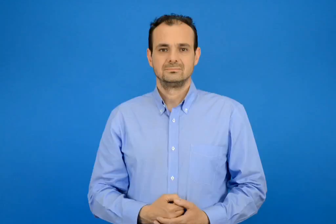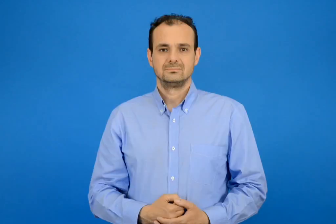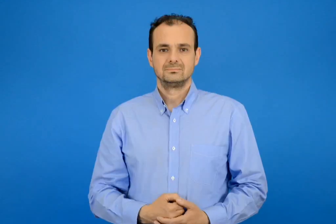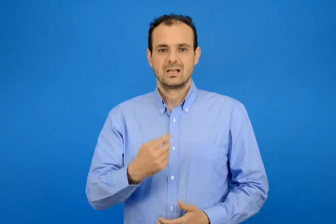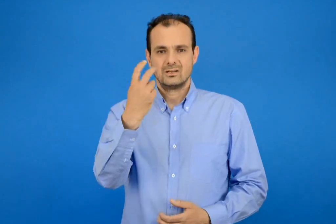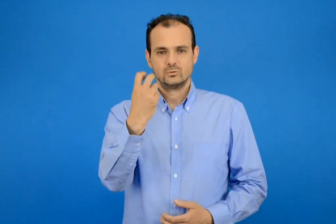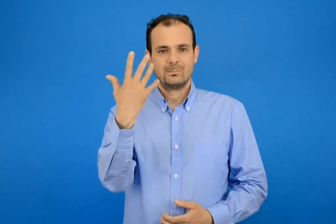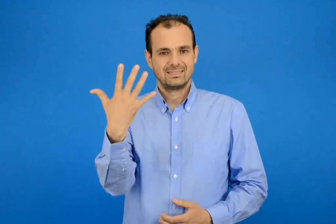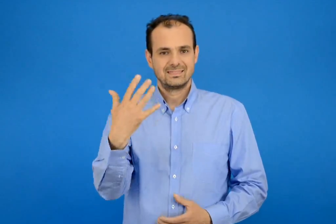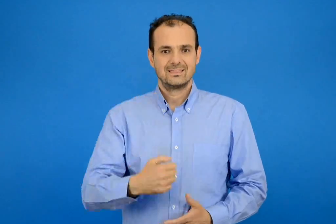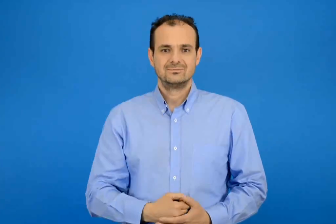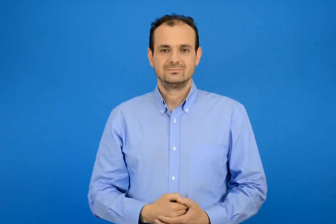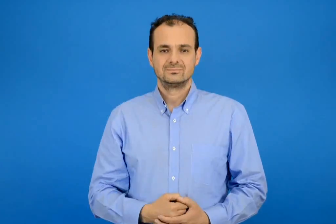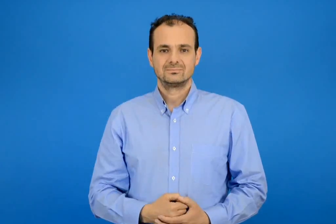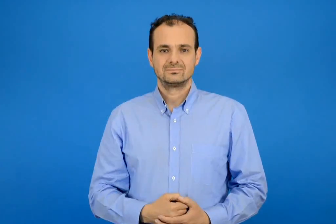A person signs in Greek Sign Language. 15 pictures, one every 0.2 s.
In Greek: είκοσι πέντε
